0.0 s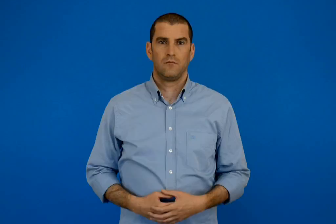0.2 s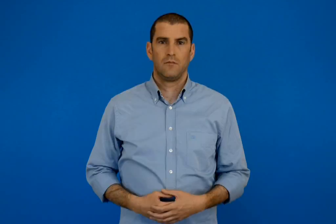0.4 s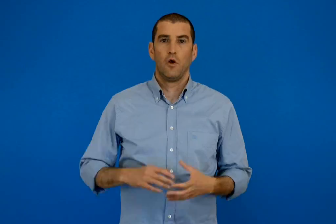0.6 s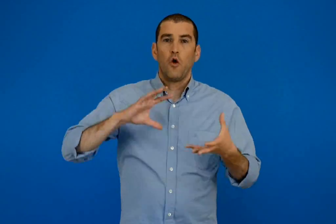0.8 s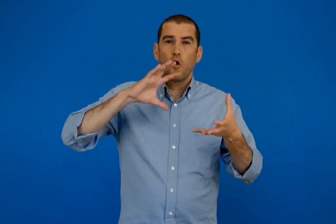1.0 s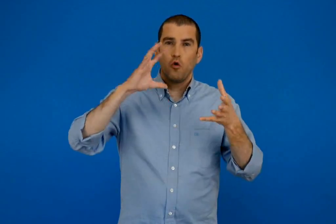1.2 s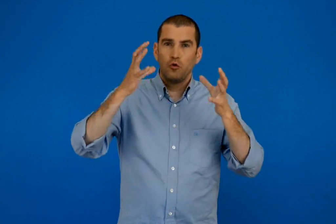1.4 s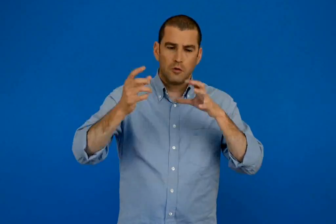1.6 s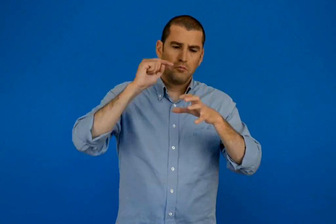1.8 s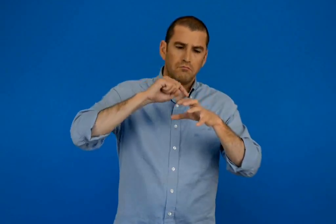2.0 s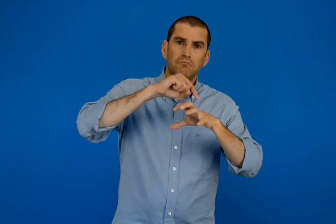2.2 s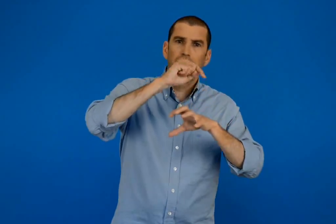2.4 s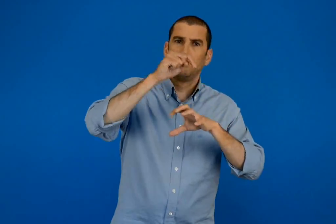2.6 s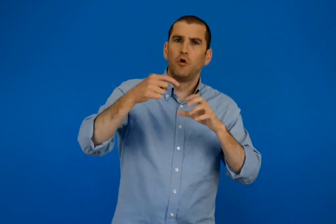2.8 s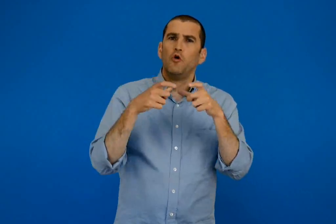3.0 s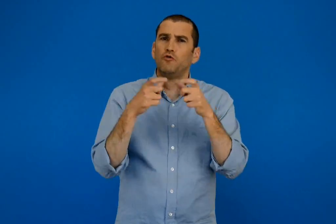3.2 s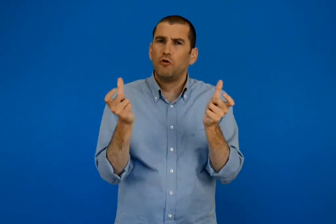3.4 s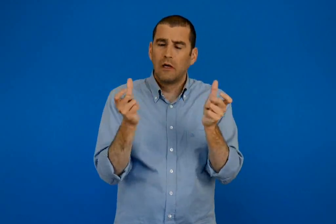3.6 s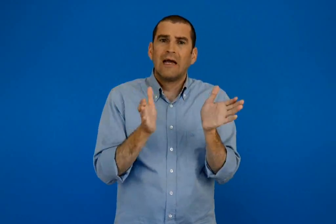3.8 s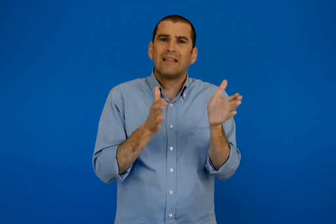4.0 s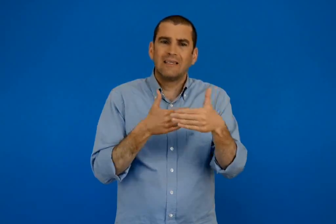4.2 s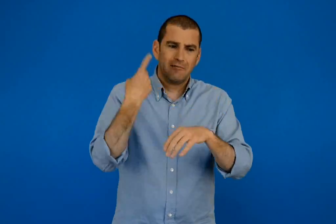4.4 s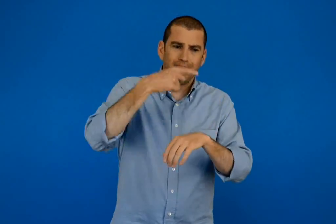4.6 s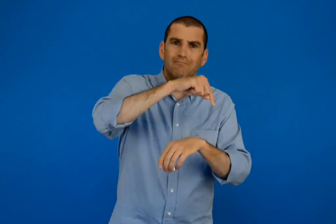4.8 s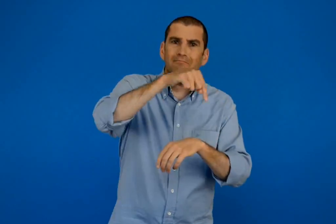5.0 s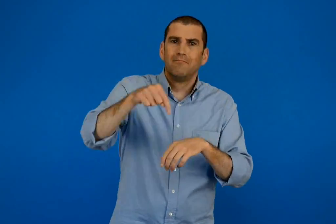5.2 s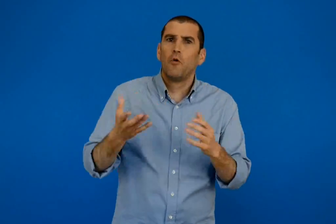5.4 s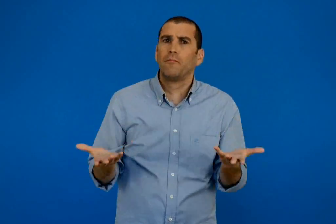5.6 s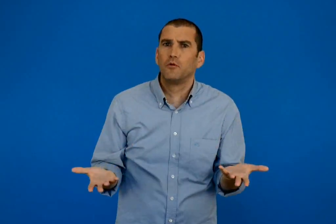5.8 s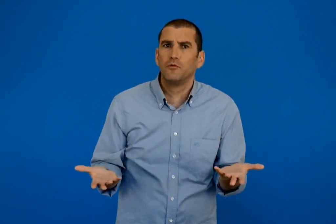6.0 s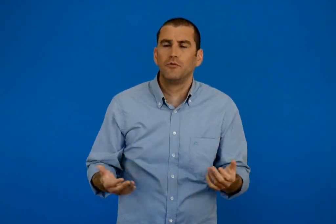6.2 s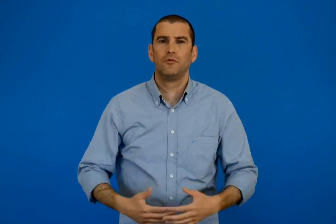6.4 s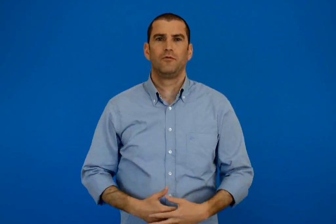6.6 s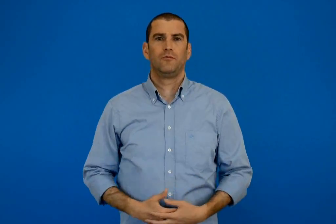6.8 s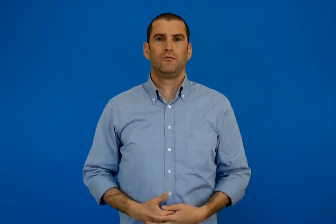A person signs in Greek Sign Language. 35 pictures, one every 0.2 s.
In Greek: πως είναι η τάξη του σχολείου σε αλλά μέρη του κόσμου ;
